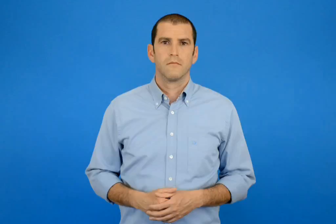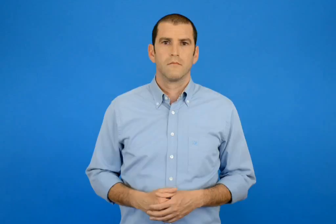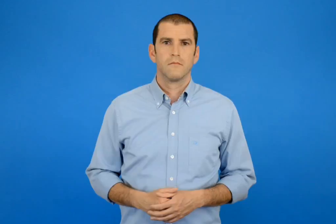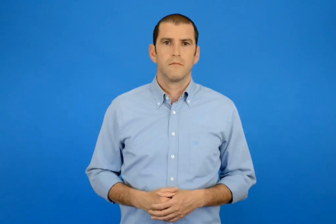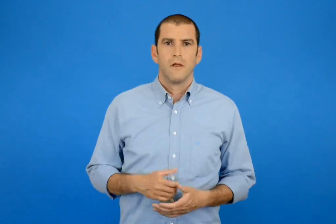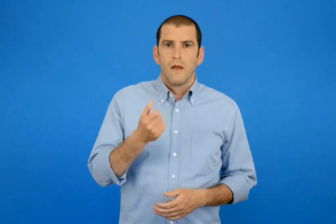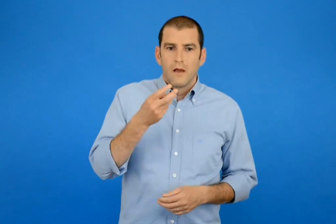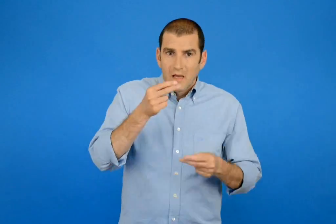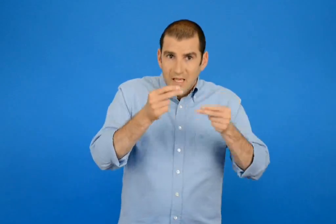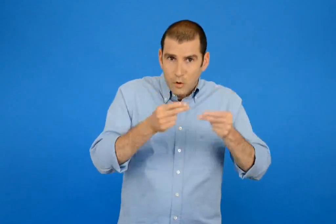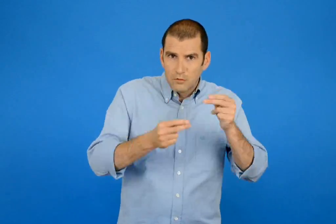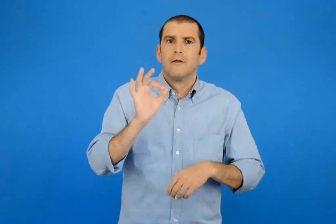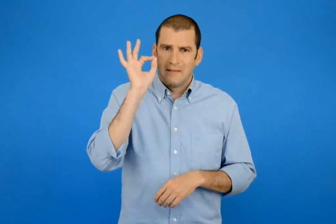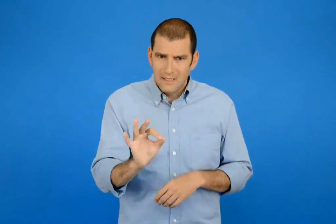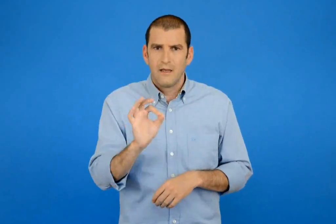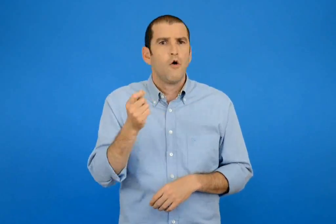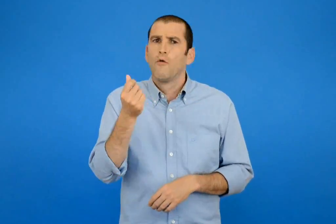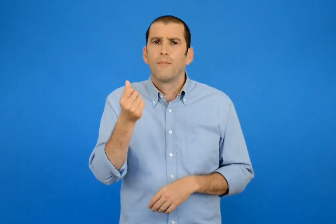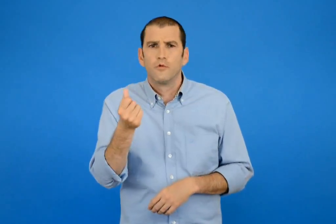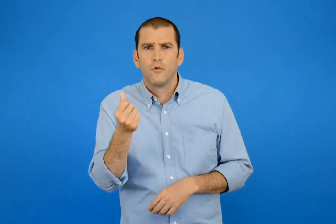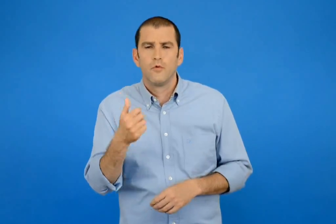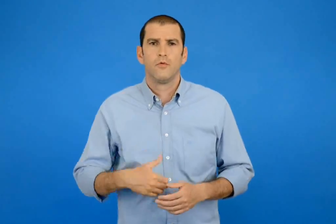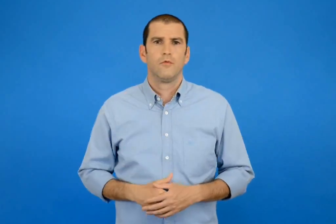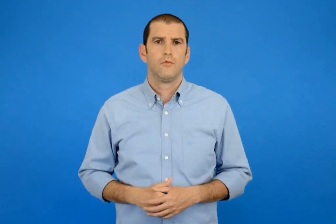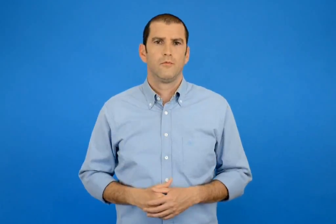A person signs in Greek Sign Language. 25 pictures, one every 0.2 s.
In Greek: υπολογίζουμε με ακρίβεια πόσο κοστίζουν
